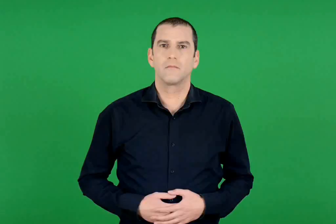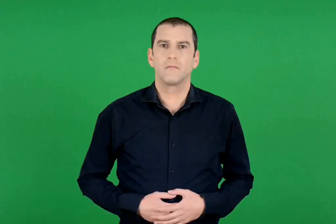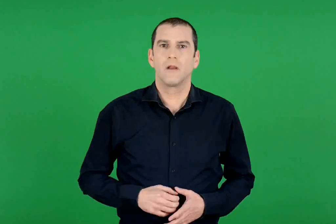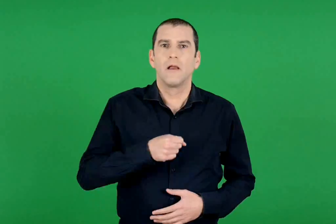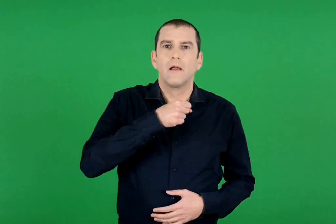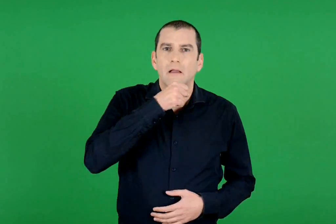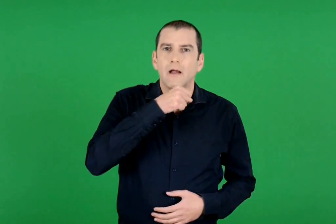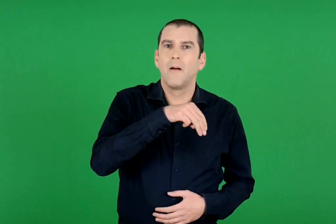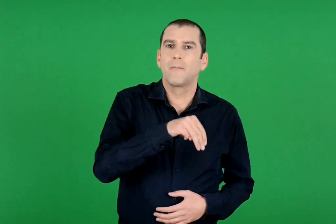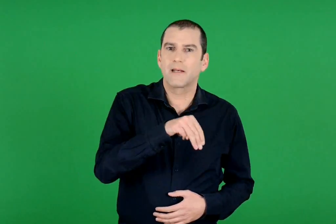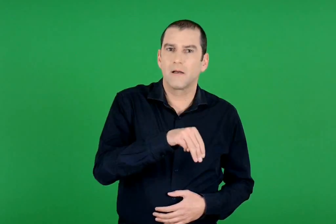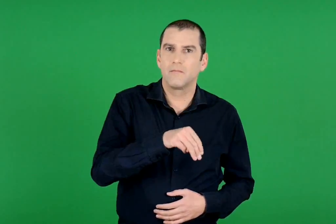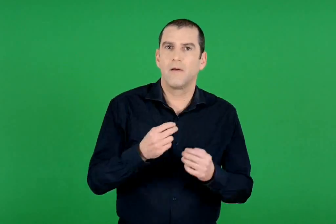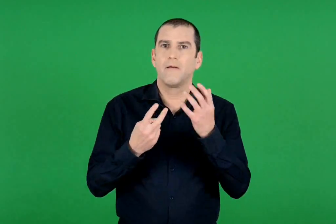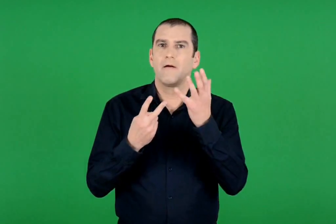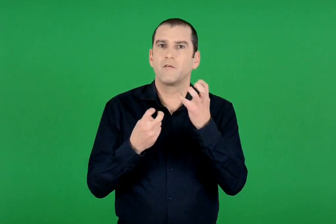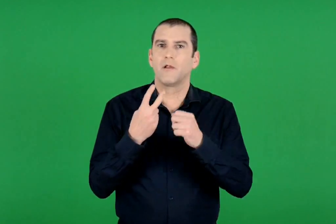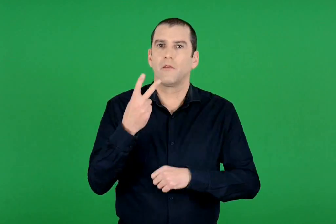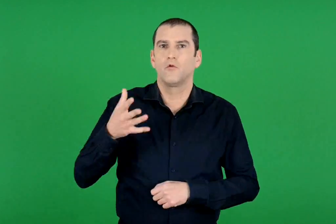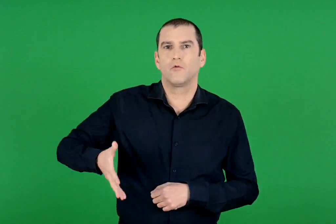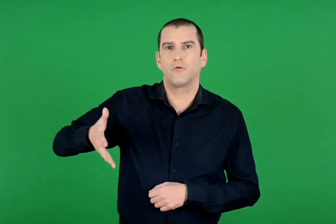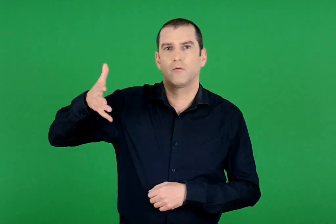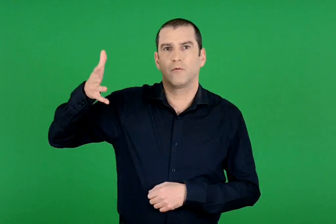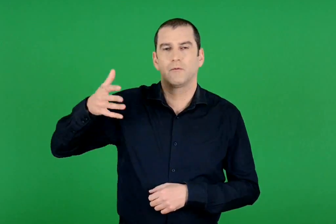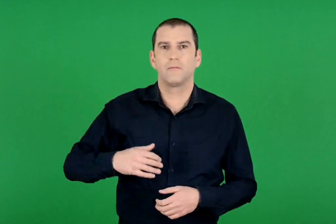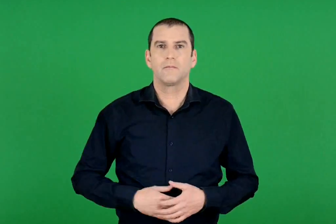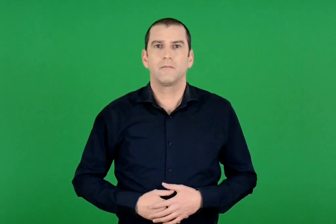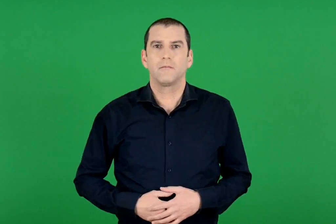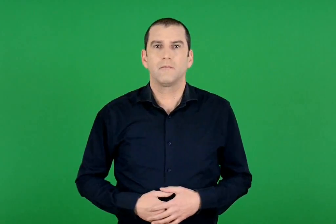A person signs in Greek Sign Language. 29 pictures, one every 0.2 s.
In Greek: γιαγιά μαρία , 72 ετών
